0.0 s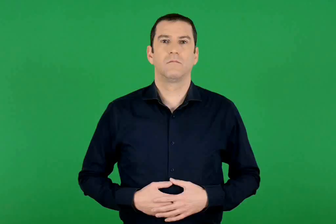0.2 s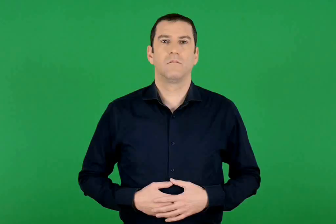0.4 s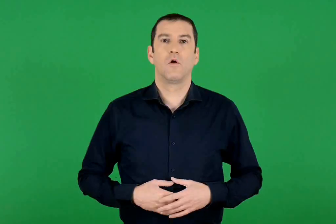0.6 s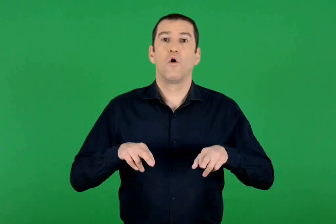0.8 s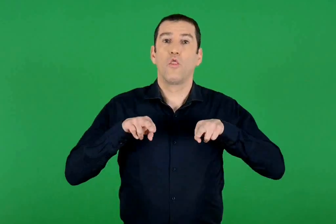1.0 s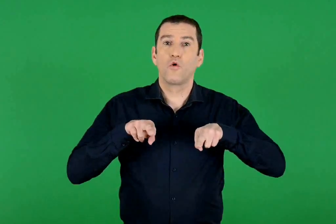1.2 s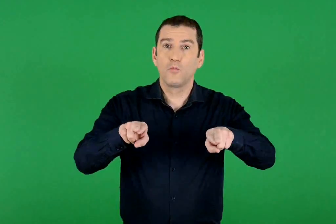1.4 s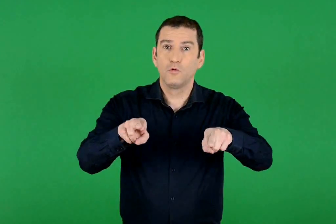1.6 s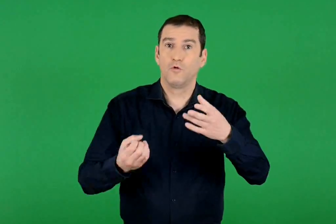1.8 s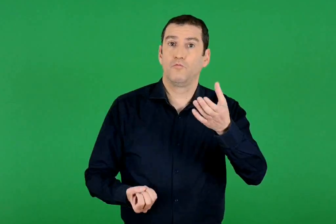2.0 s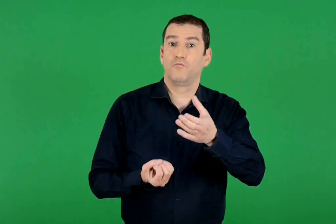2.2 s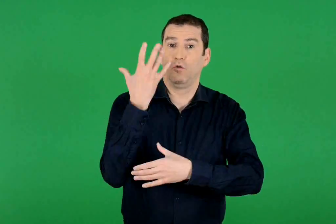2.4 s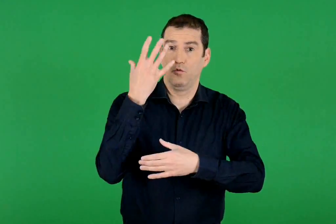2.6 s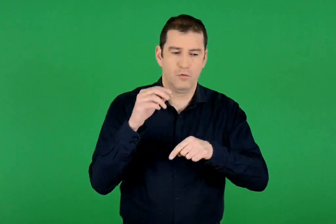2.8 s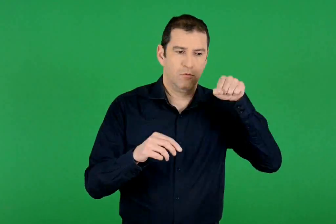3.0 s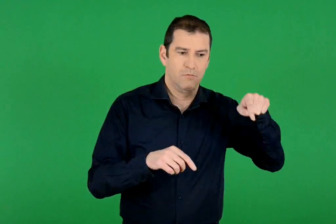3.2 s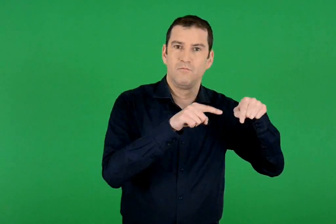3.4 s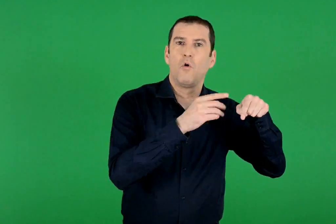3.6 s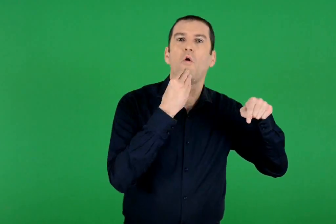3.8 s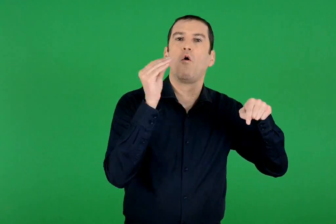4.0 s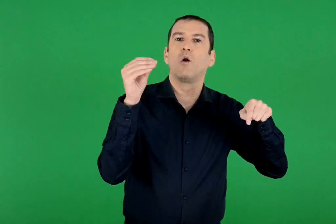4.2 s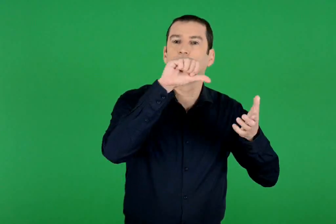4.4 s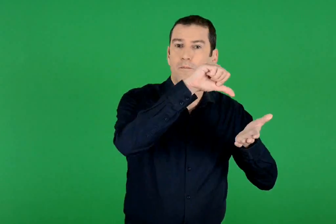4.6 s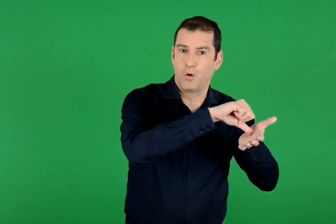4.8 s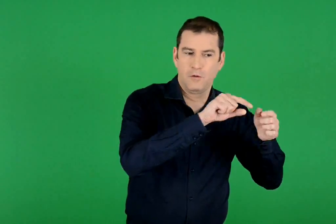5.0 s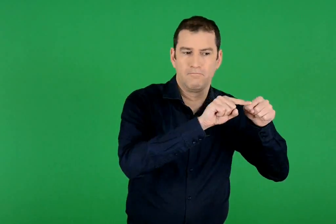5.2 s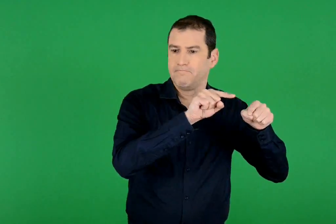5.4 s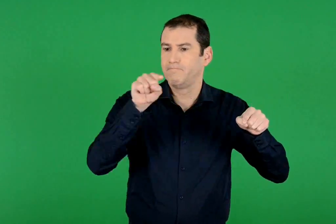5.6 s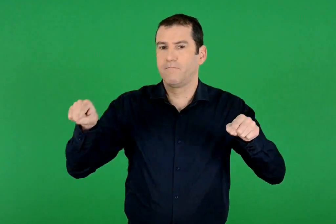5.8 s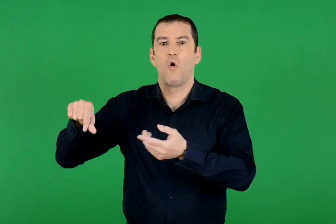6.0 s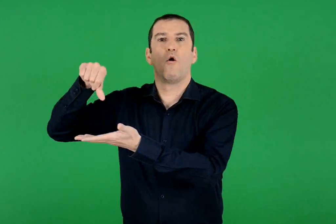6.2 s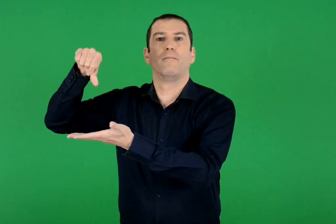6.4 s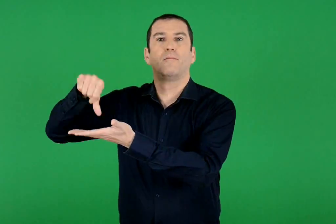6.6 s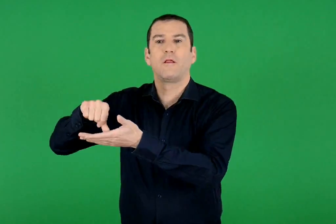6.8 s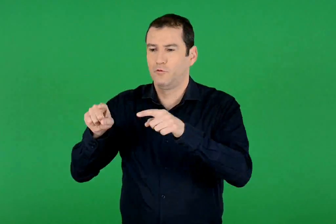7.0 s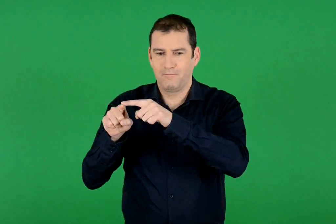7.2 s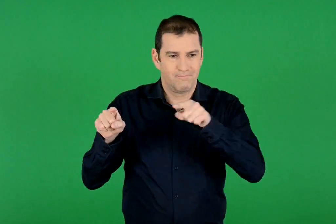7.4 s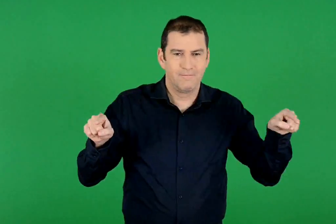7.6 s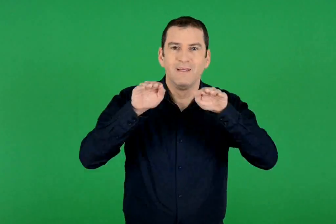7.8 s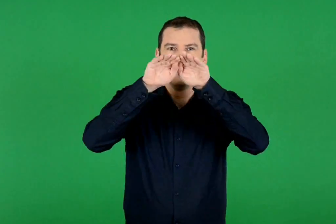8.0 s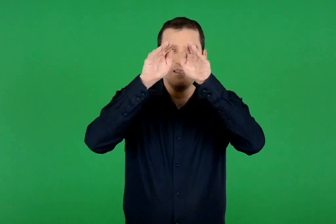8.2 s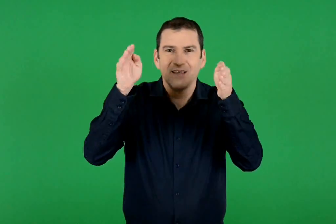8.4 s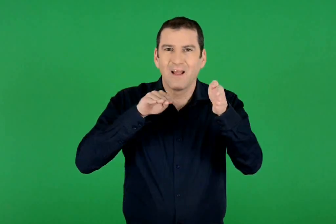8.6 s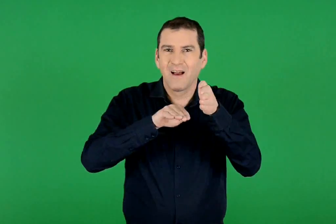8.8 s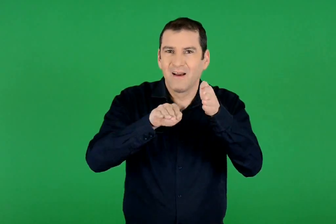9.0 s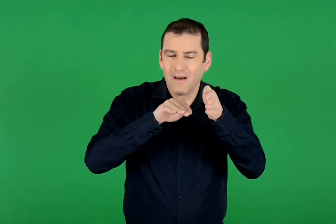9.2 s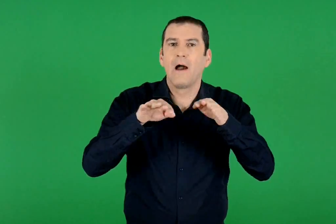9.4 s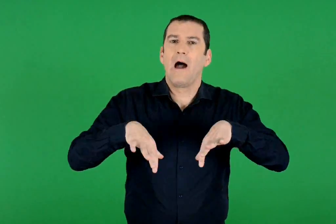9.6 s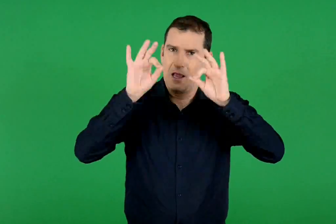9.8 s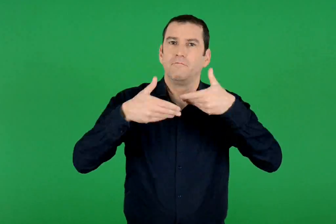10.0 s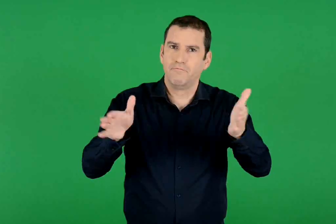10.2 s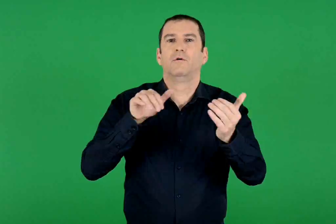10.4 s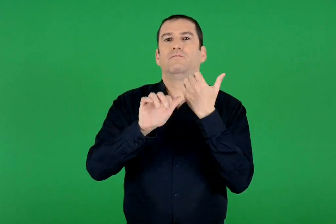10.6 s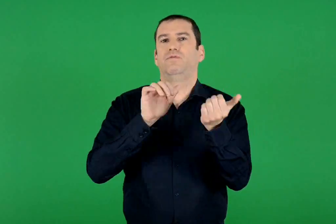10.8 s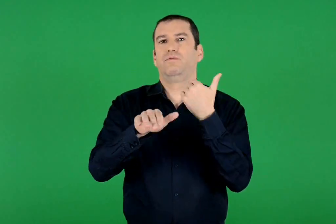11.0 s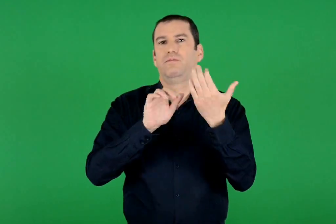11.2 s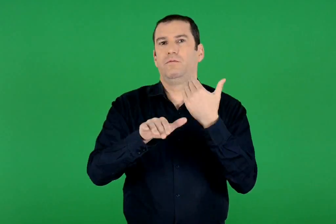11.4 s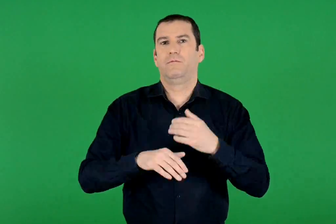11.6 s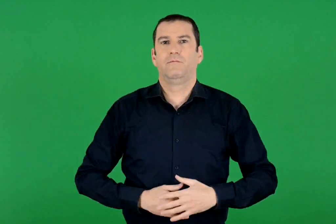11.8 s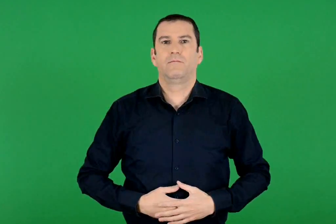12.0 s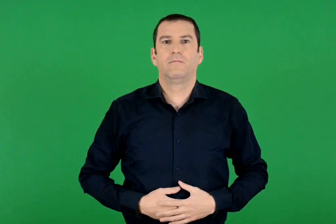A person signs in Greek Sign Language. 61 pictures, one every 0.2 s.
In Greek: δόθηκε στην κυκλοφορία ο νέος δρόμος που θα συνδέει την ομορφούπολη με την πρωτεύουσα μέσω σήραγγας
